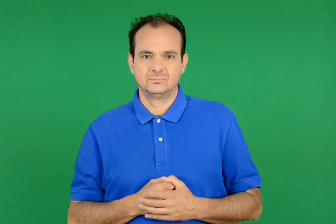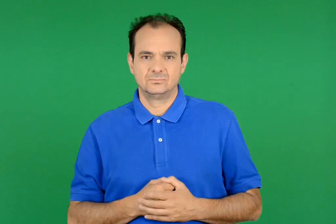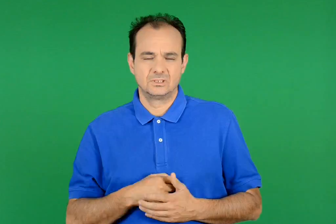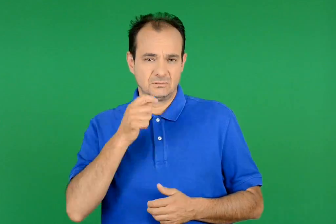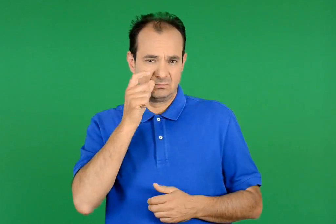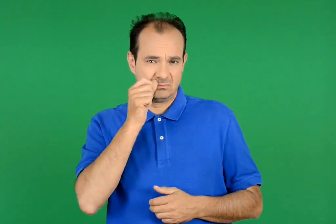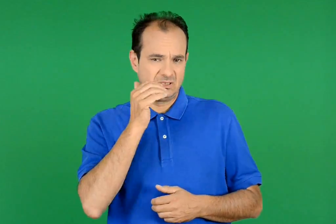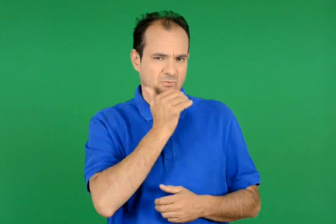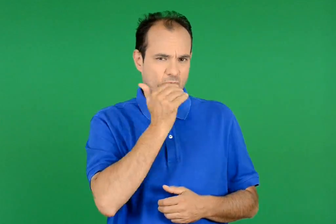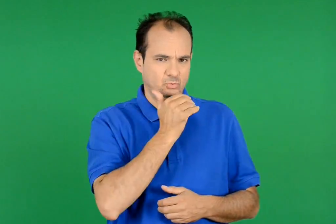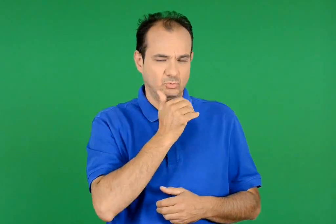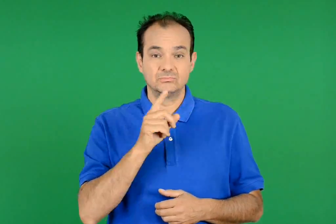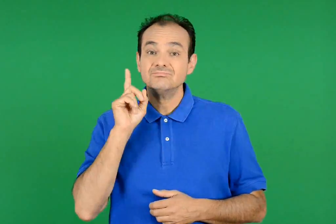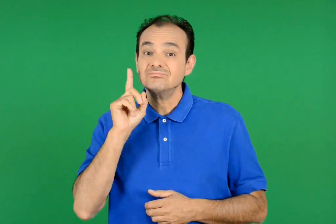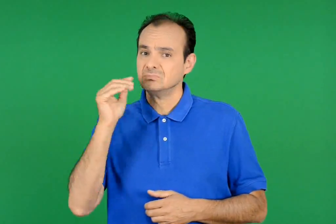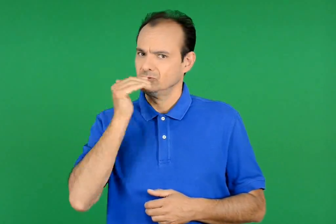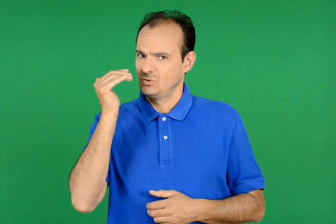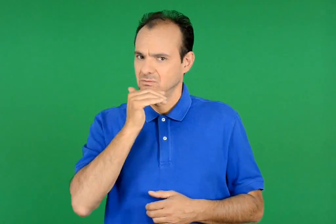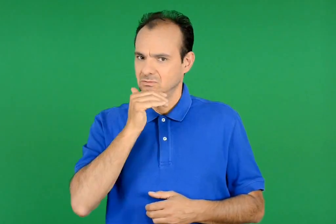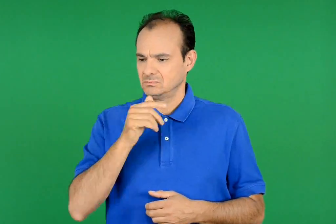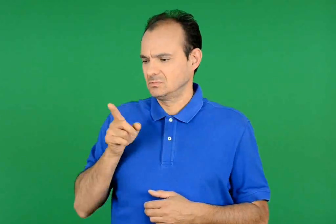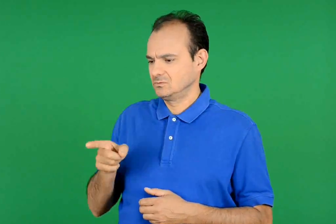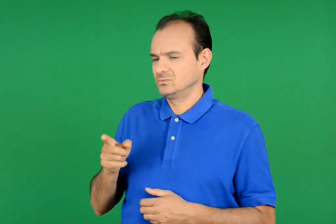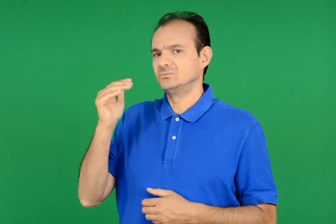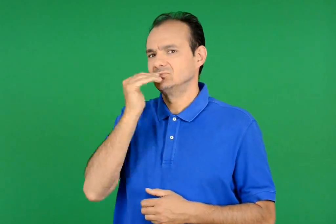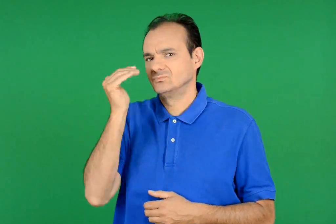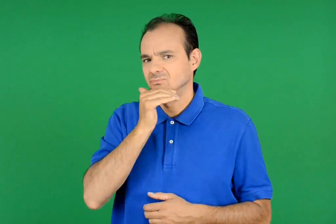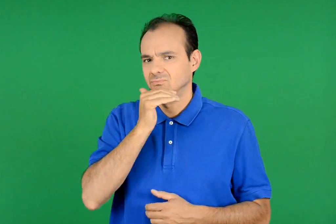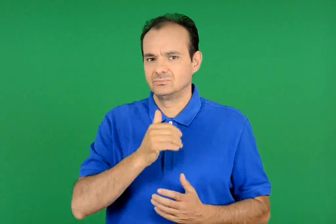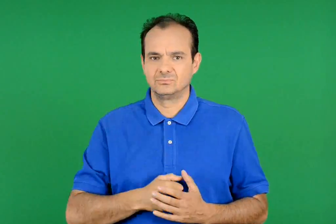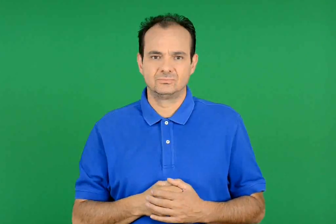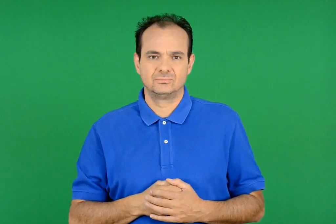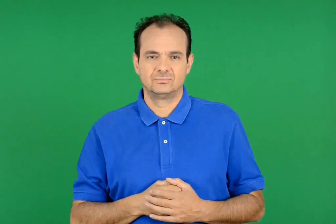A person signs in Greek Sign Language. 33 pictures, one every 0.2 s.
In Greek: γρήγορος η ο
